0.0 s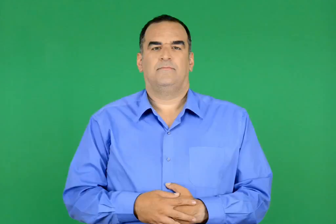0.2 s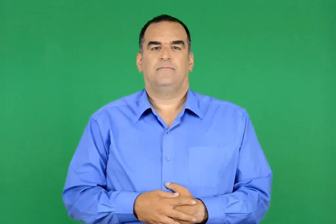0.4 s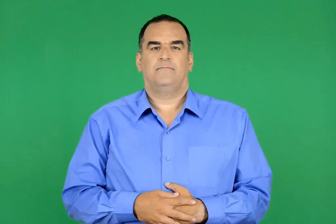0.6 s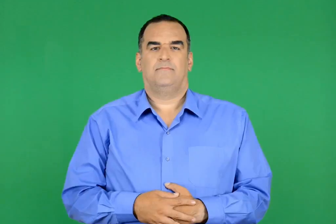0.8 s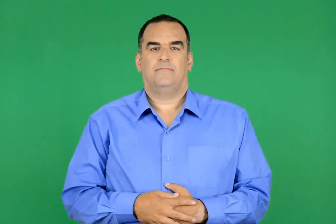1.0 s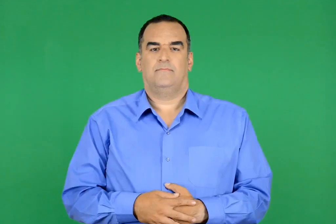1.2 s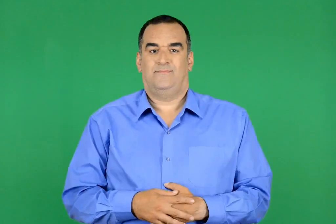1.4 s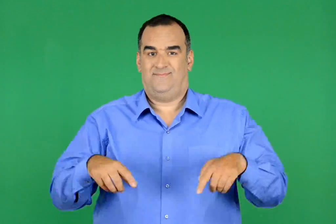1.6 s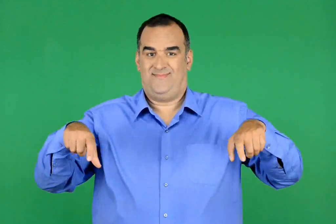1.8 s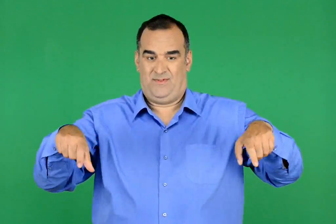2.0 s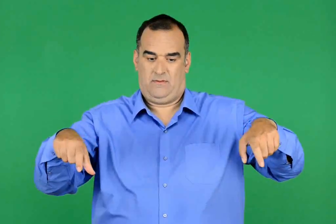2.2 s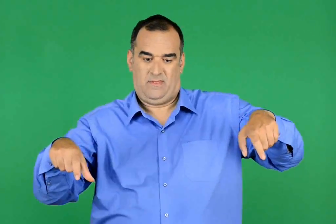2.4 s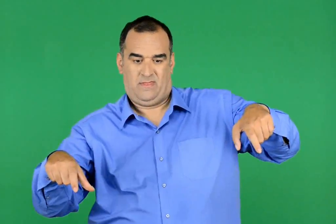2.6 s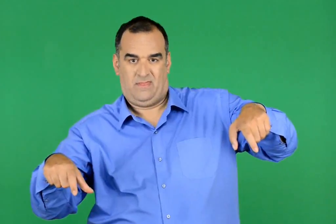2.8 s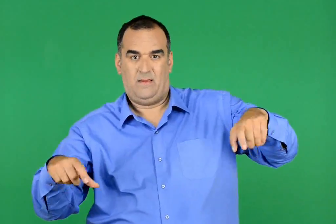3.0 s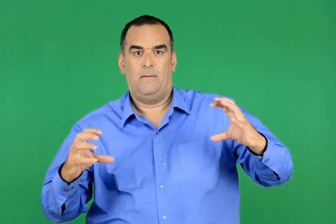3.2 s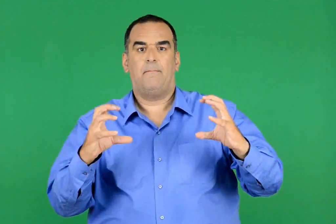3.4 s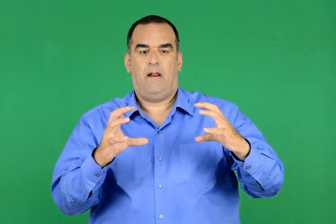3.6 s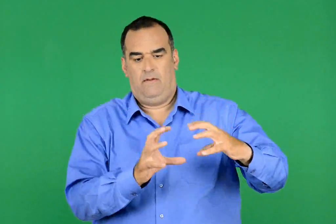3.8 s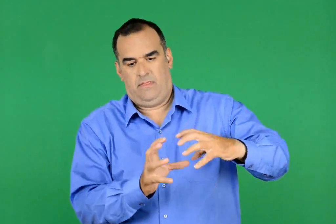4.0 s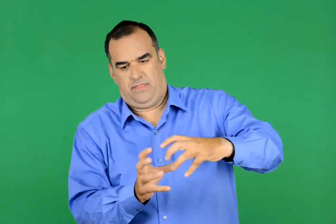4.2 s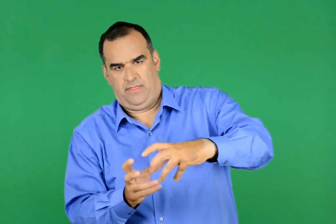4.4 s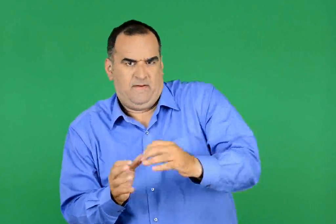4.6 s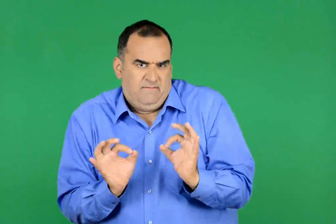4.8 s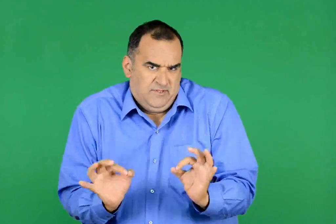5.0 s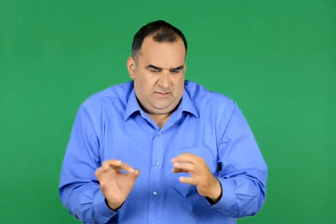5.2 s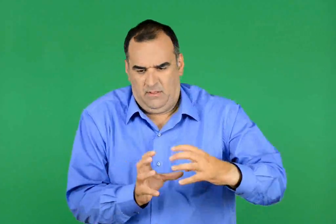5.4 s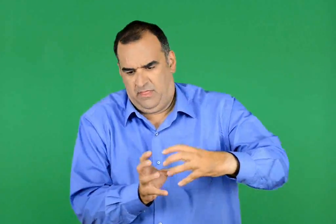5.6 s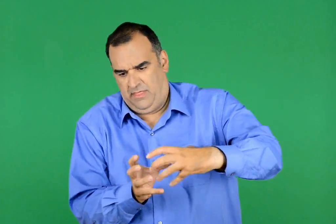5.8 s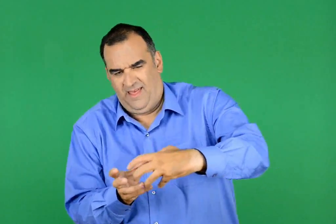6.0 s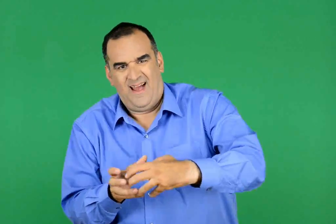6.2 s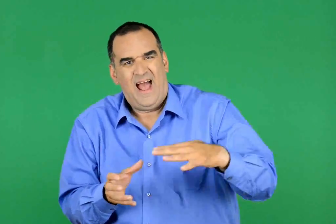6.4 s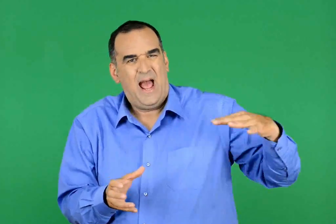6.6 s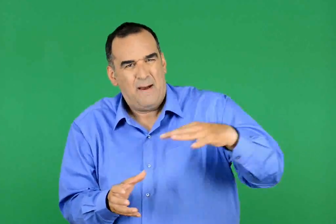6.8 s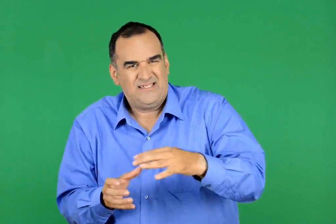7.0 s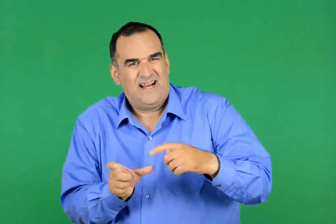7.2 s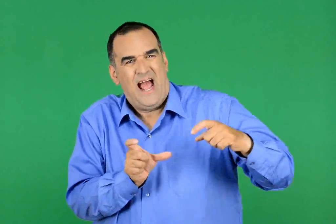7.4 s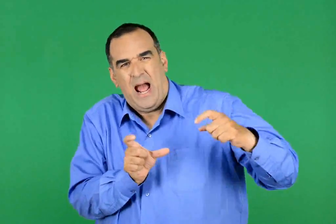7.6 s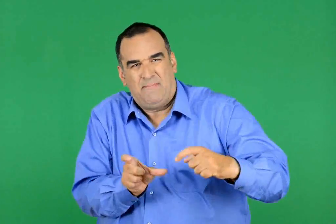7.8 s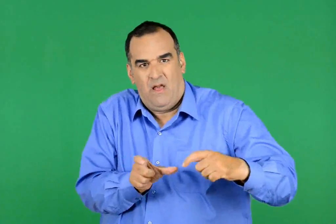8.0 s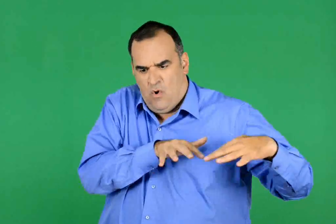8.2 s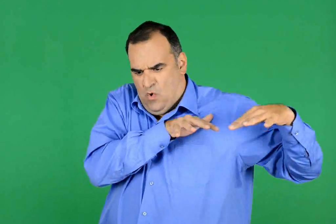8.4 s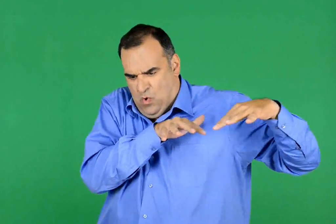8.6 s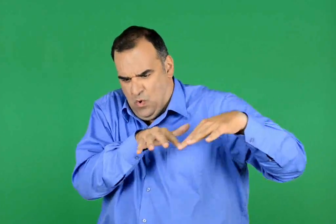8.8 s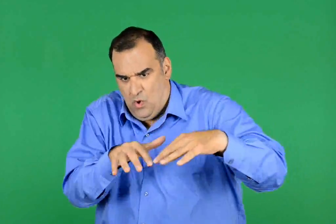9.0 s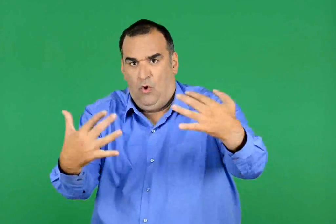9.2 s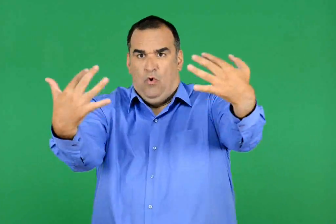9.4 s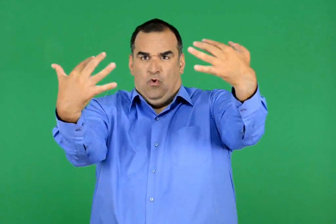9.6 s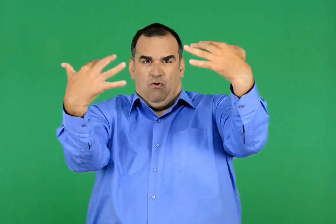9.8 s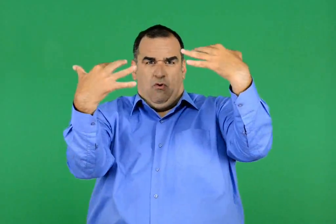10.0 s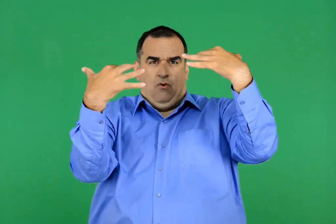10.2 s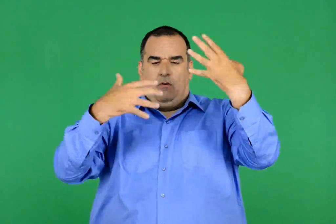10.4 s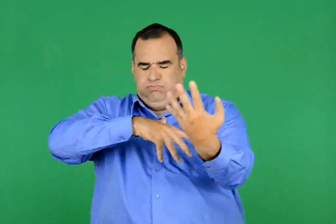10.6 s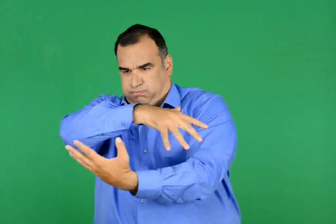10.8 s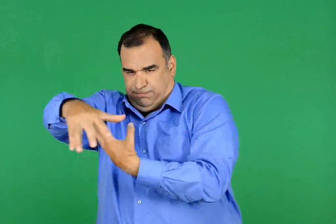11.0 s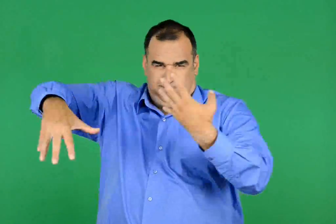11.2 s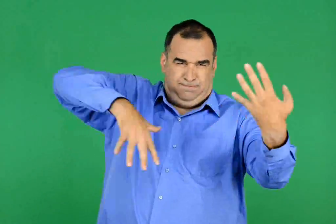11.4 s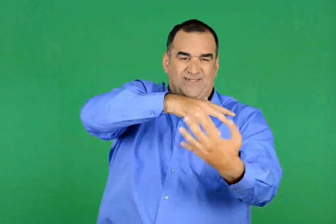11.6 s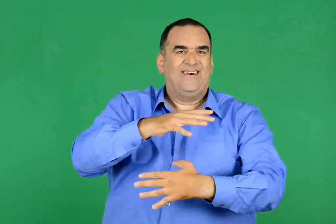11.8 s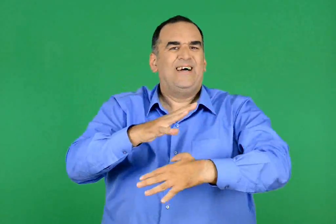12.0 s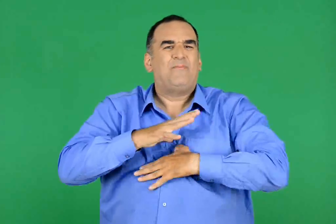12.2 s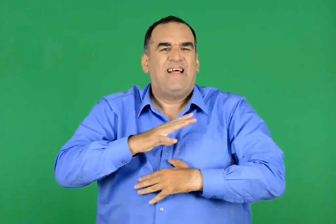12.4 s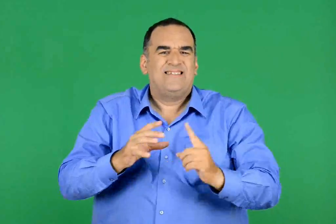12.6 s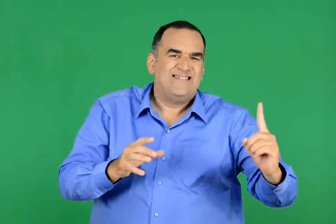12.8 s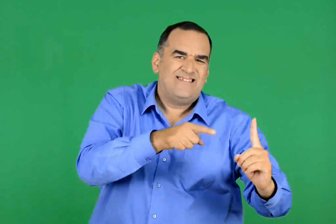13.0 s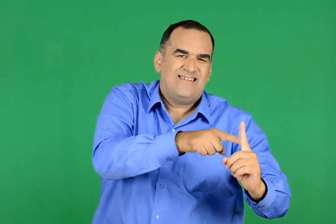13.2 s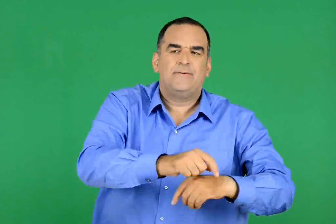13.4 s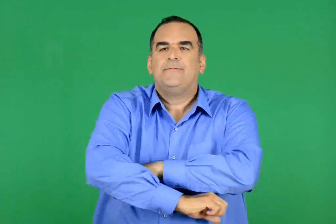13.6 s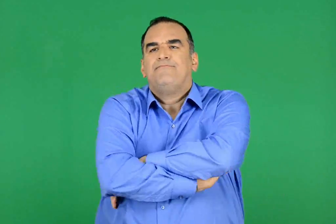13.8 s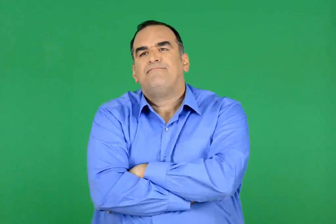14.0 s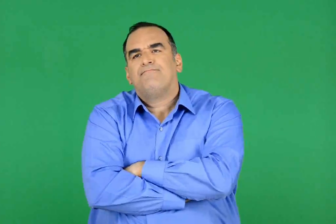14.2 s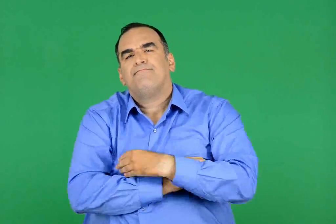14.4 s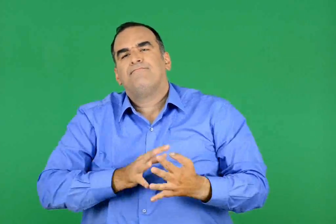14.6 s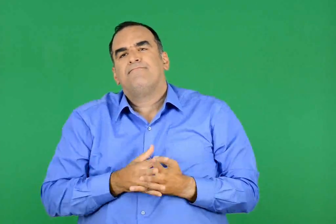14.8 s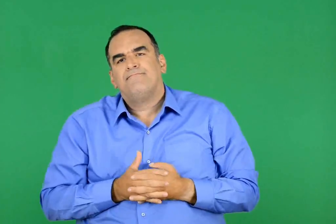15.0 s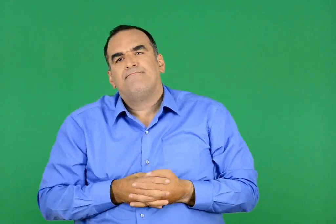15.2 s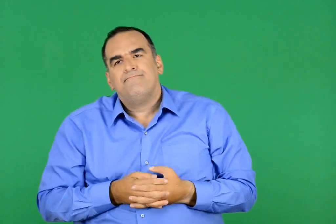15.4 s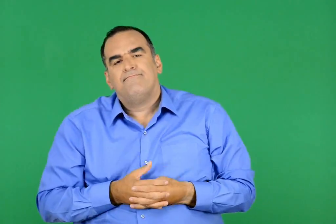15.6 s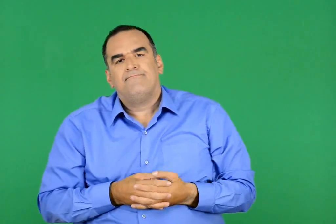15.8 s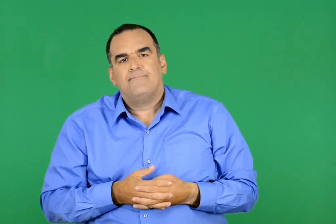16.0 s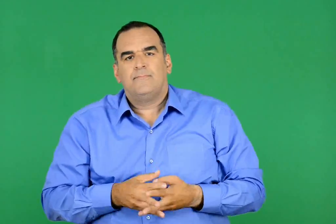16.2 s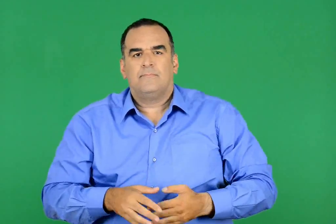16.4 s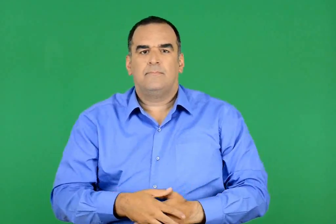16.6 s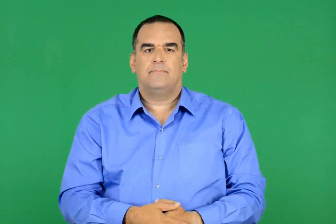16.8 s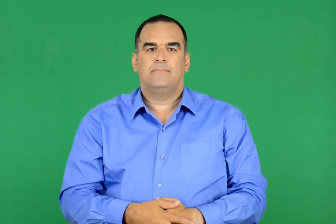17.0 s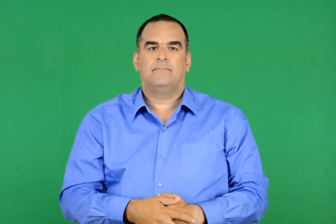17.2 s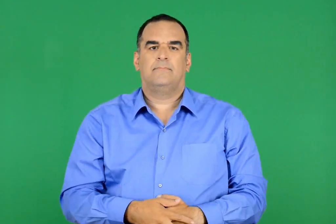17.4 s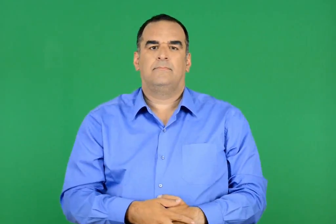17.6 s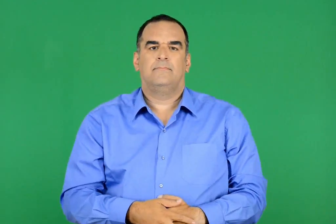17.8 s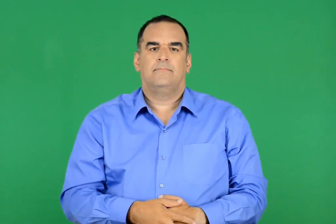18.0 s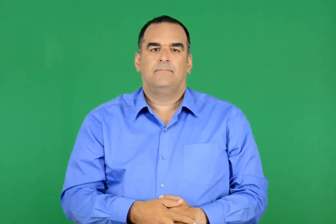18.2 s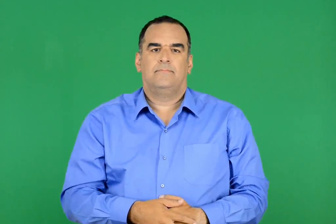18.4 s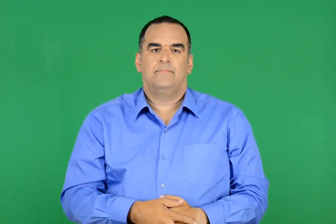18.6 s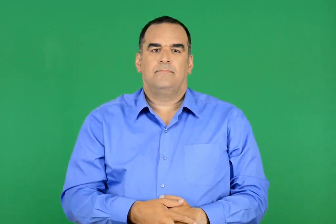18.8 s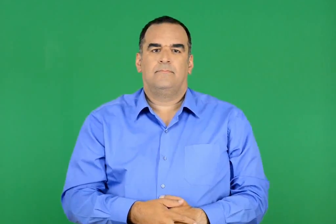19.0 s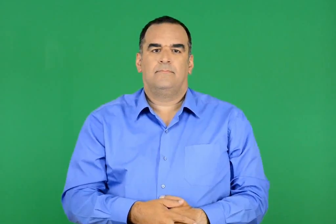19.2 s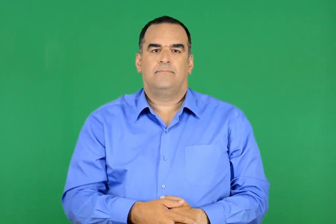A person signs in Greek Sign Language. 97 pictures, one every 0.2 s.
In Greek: ήταν φυσικό να κατρακυλάει η µπάλα µόνη της κατακεί , τραβώντας στο κατόπι της όλους τους παίκτες , αμυντικούς κι επιθετικούς και να γίνεται , έτσι , συνωστισμός µπροστά στην εστία του , ενώ ο άλλος τερματοφύλακας καθότανε µε σταυρωμένα χέρια
